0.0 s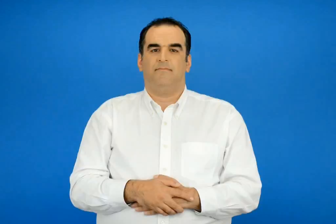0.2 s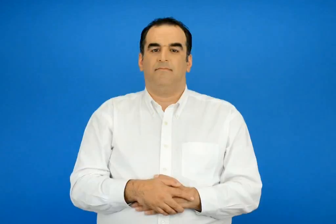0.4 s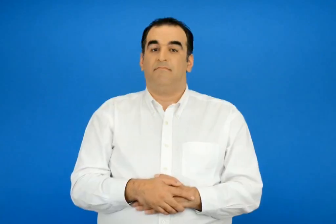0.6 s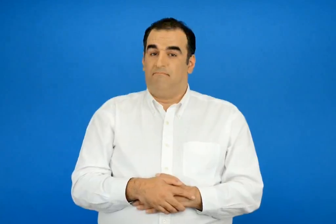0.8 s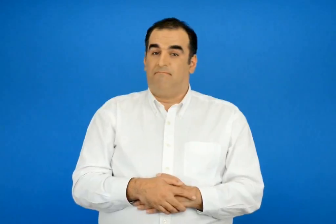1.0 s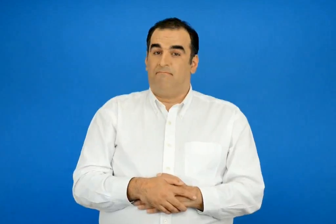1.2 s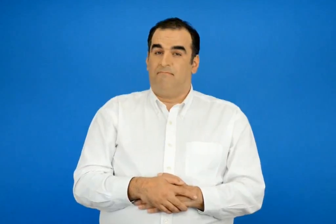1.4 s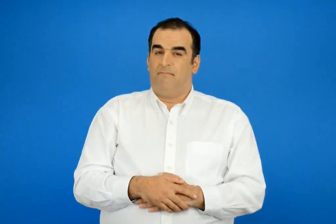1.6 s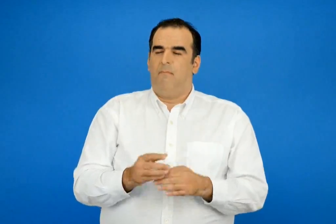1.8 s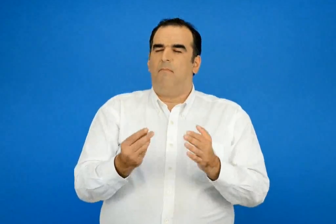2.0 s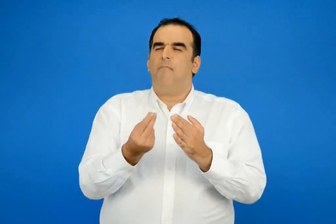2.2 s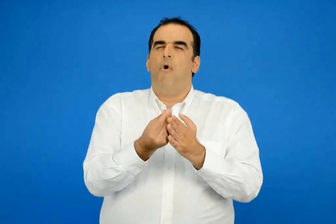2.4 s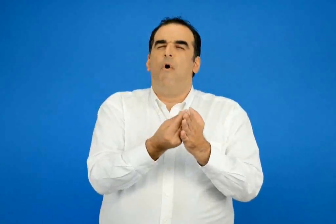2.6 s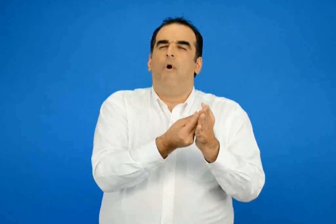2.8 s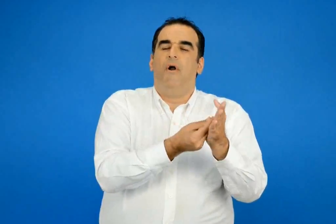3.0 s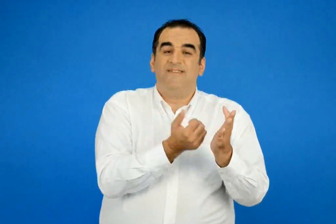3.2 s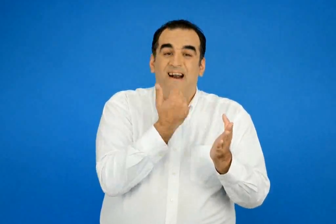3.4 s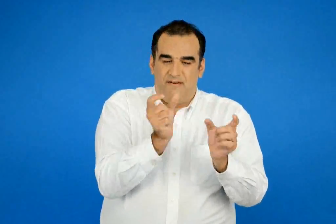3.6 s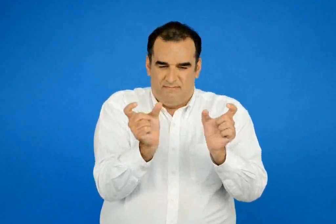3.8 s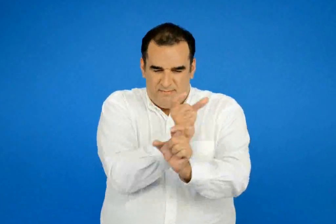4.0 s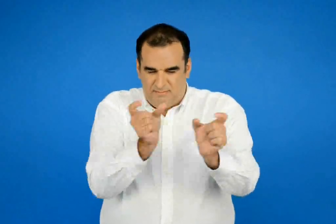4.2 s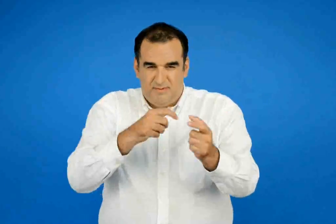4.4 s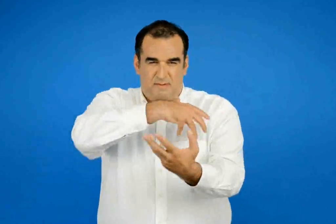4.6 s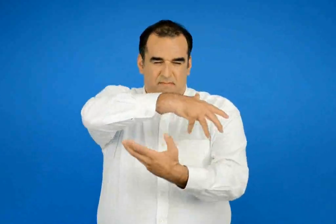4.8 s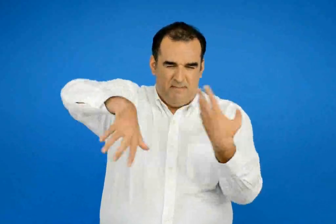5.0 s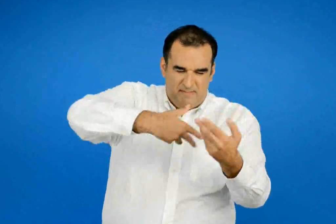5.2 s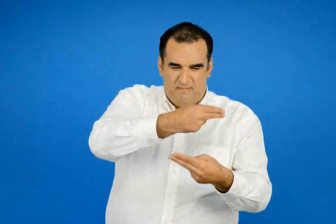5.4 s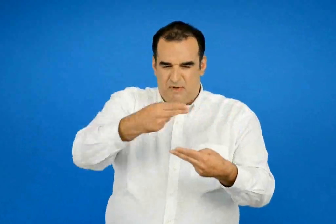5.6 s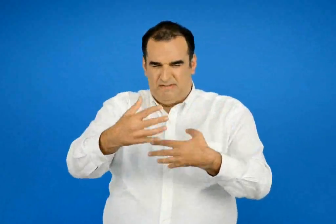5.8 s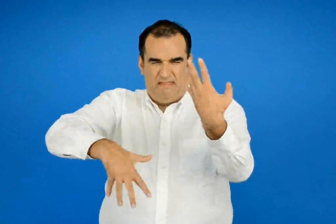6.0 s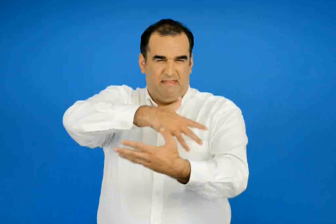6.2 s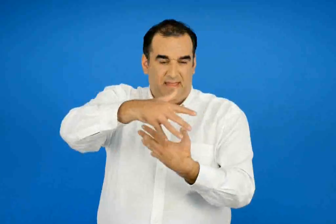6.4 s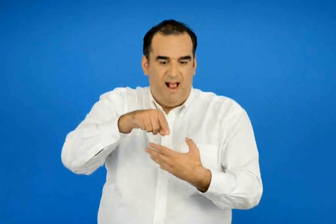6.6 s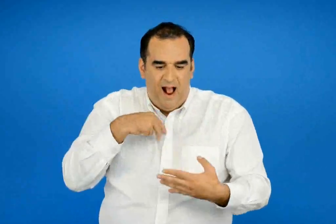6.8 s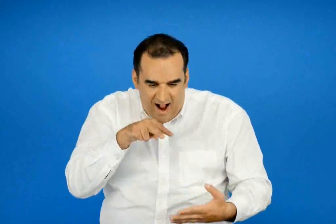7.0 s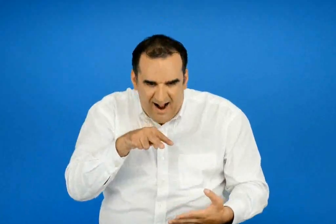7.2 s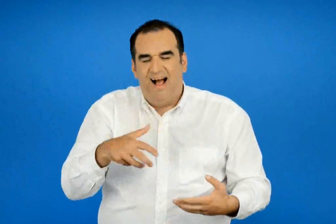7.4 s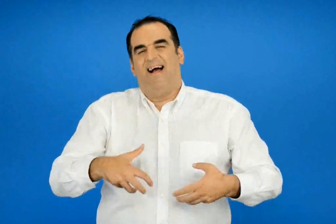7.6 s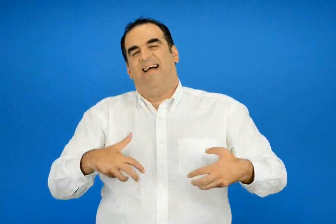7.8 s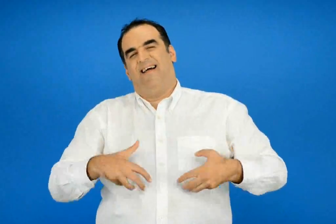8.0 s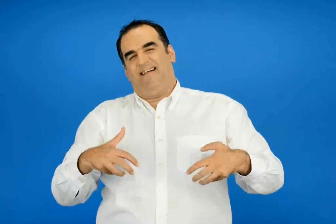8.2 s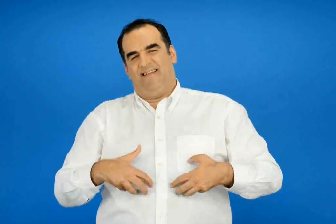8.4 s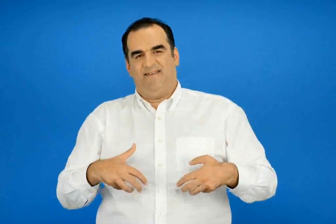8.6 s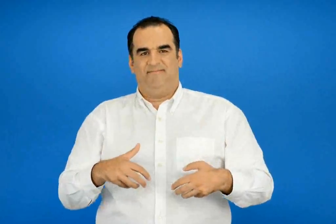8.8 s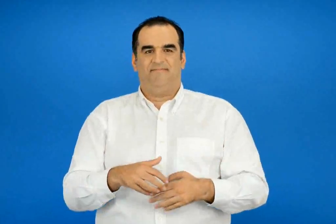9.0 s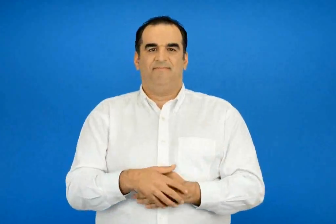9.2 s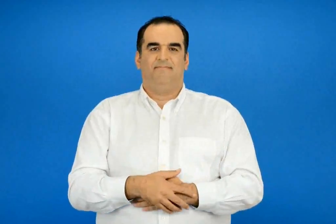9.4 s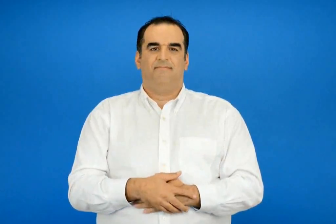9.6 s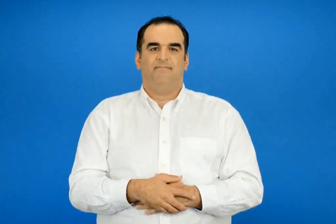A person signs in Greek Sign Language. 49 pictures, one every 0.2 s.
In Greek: πολλές φορές τα λάθη και τα μπερδέματα μας κάνουν να γελούμε
